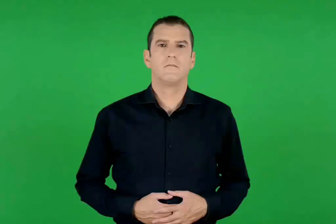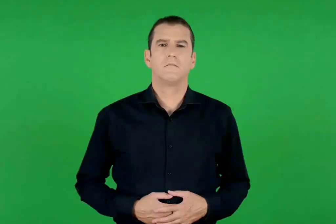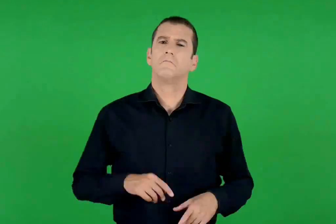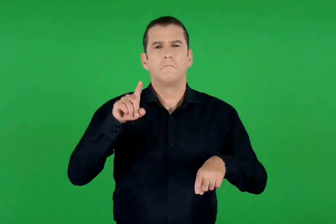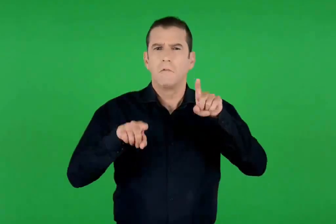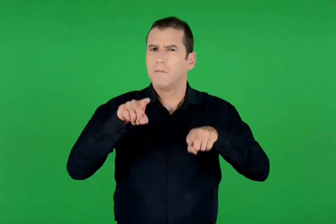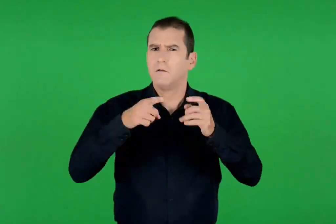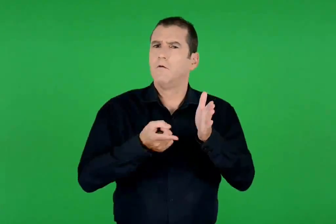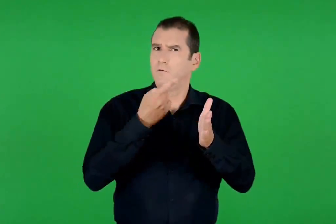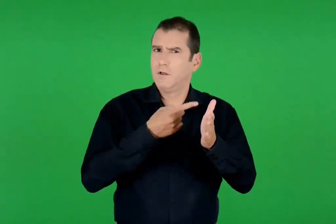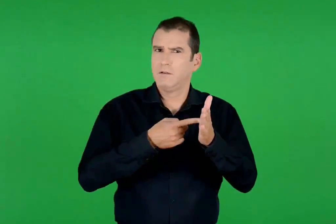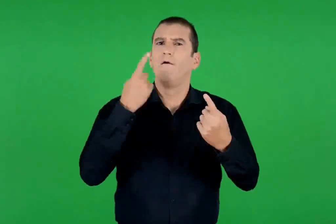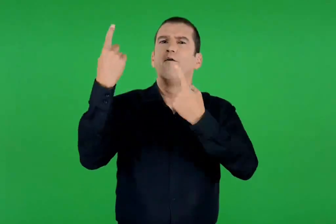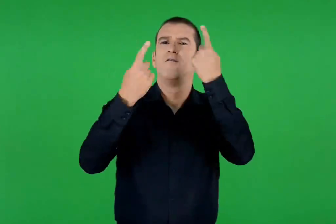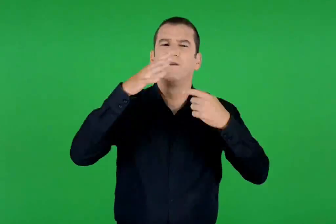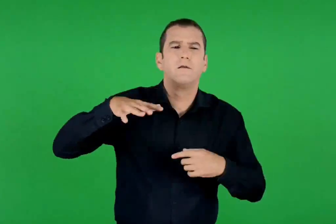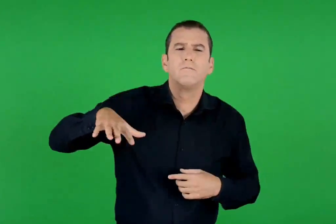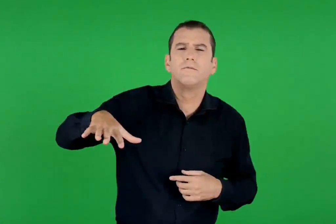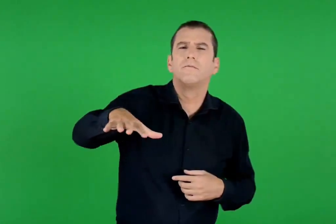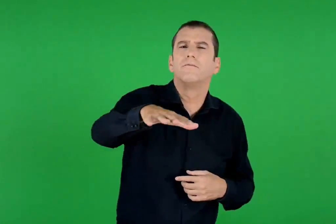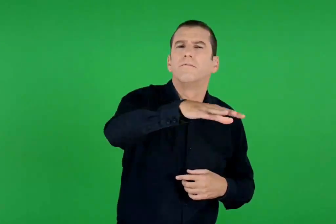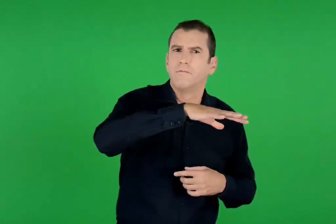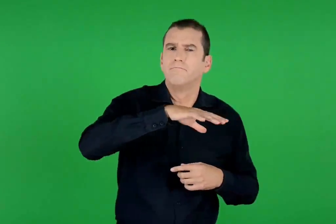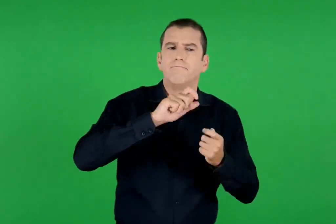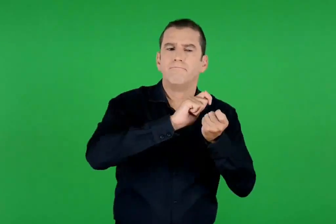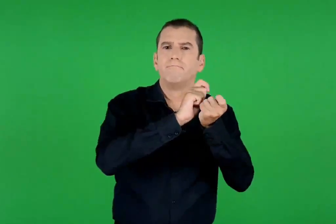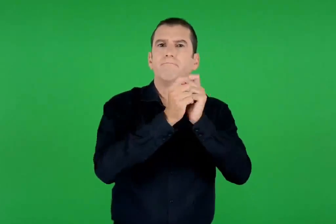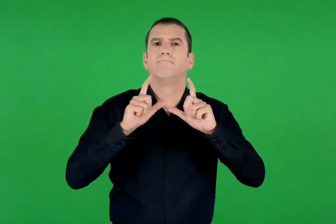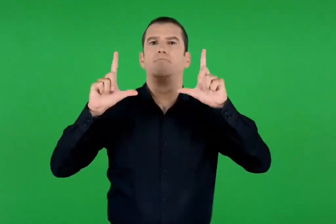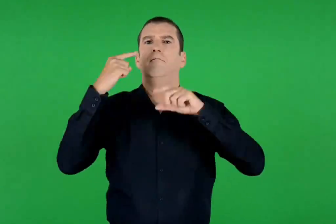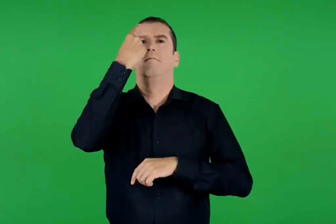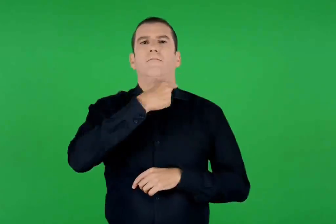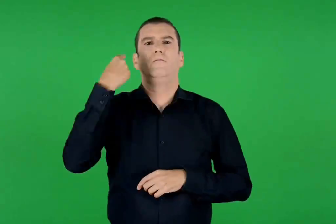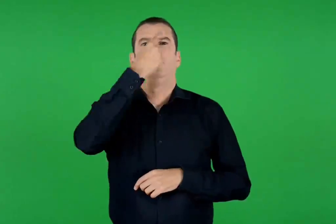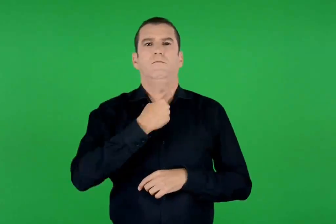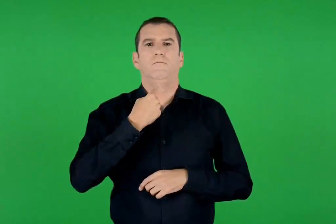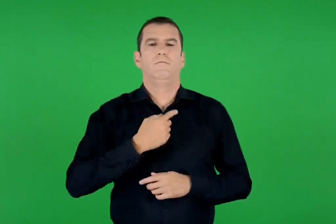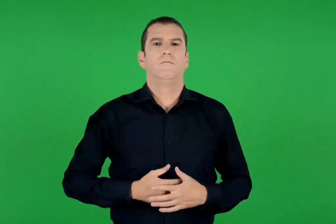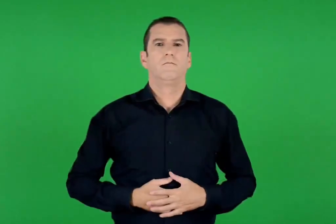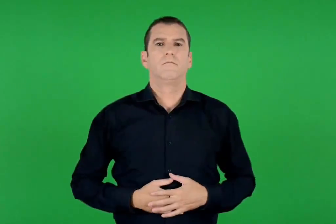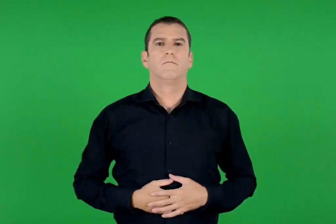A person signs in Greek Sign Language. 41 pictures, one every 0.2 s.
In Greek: κάποιες φορές τα στοιχεία της φύσης προσωποποιούνται
